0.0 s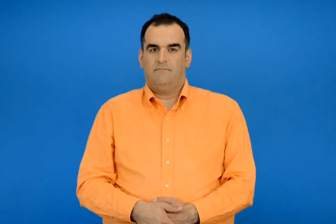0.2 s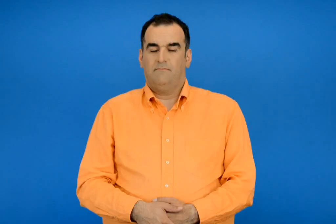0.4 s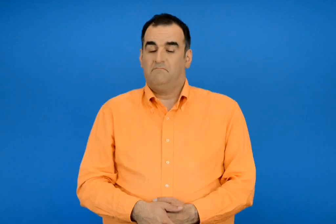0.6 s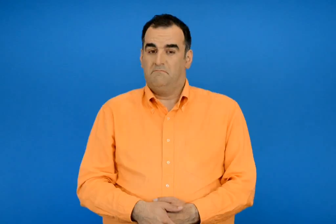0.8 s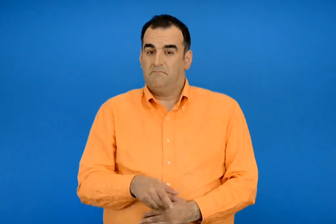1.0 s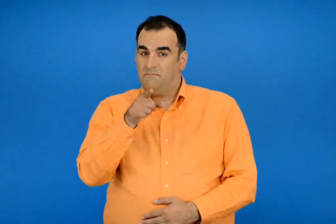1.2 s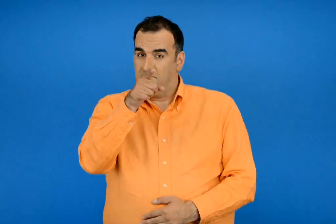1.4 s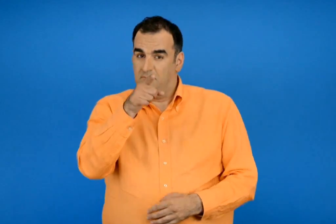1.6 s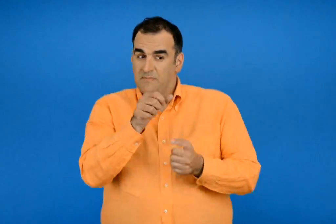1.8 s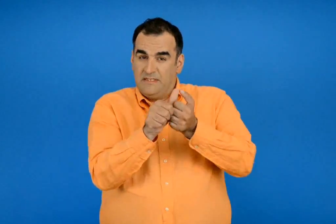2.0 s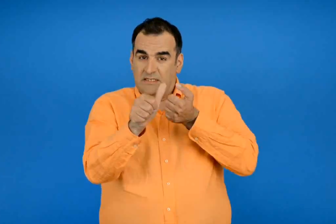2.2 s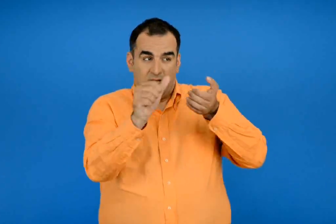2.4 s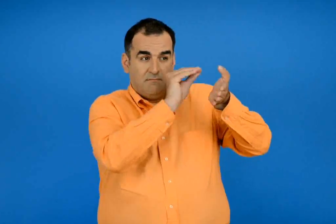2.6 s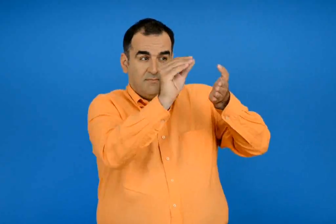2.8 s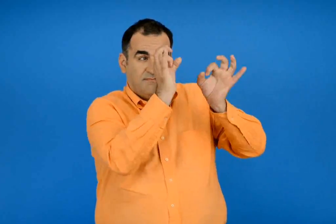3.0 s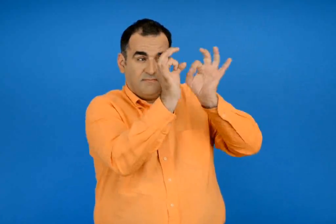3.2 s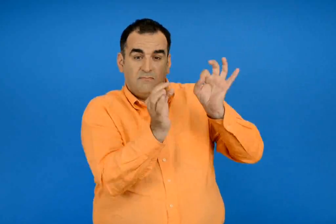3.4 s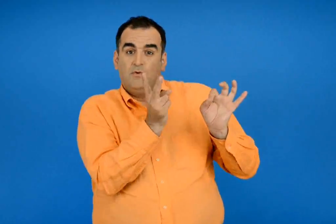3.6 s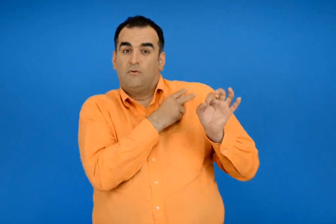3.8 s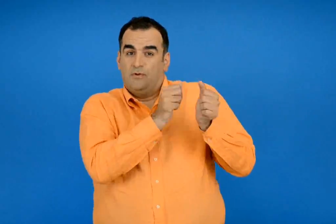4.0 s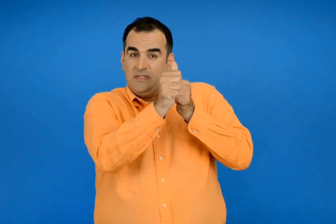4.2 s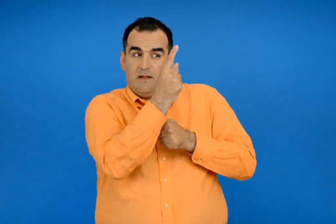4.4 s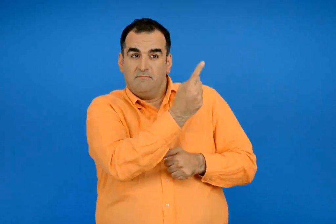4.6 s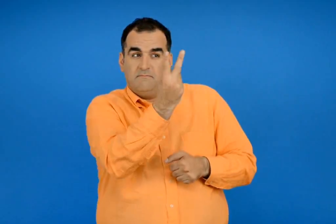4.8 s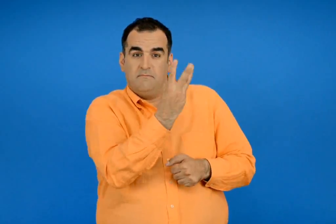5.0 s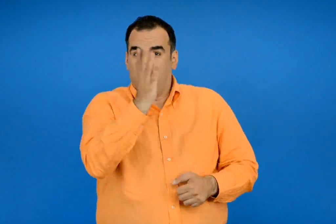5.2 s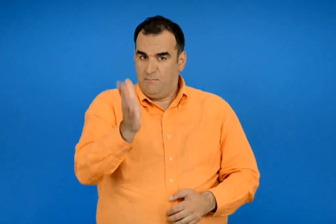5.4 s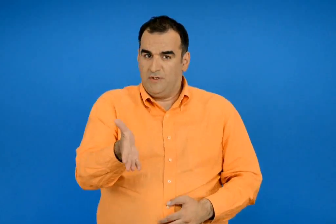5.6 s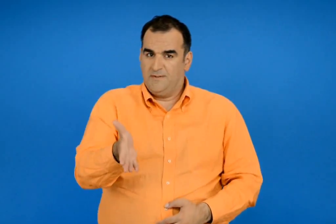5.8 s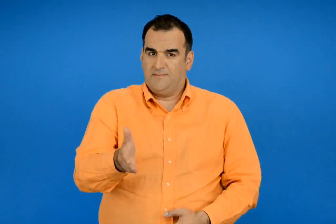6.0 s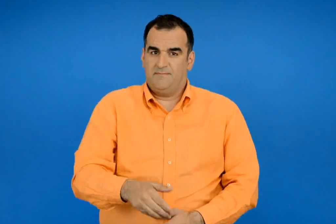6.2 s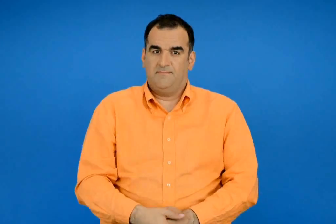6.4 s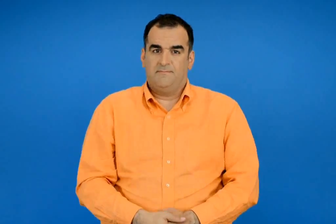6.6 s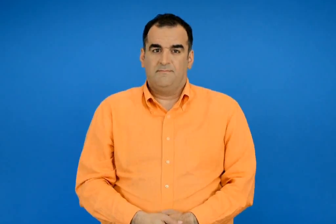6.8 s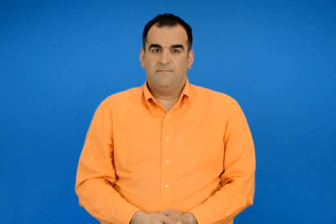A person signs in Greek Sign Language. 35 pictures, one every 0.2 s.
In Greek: μπορείς να τις βάλεις στη σειρά γράφοντας στα κυκλάκια τους αριθμούς από το 1 ως το 4 ;
